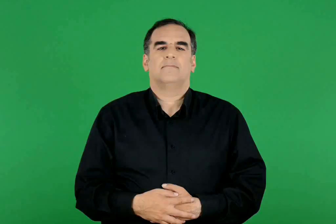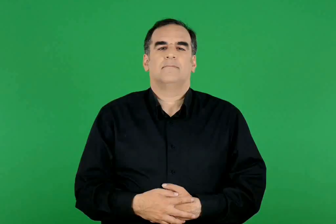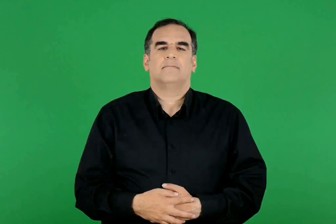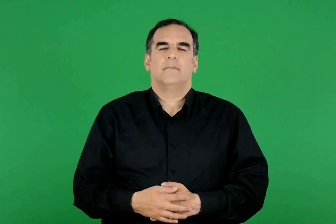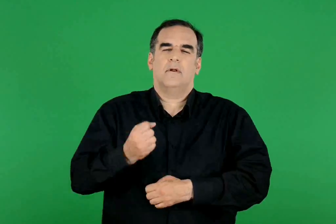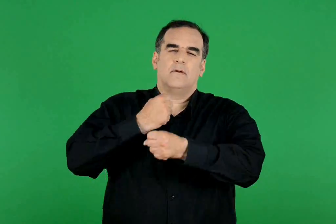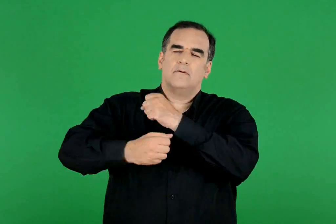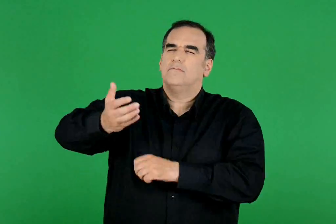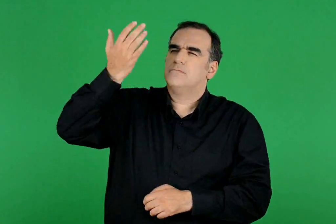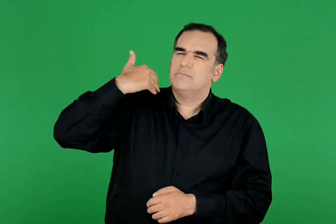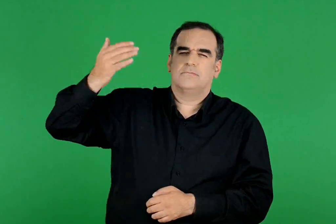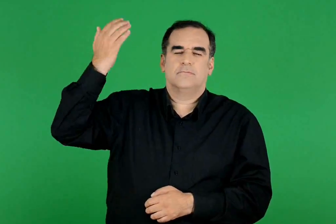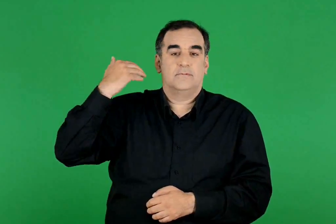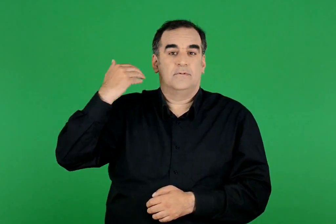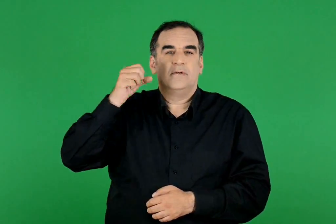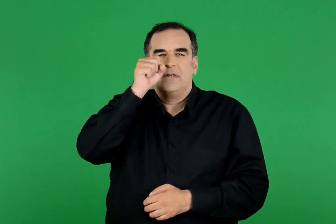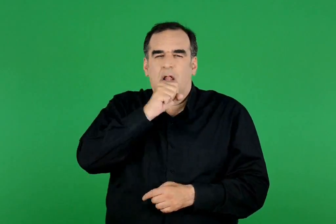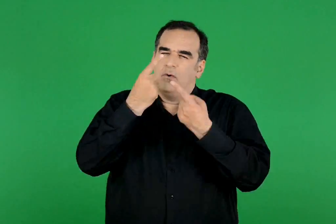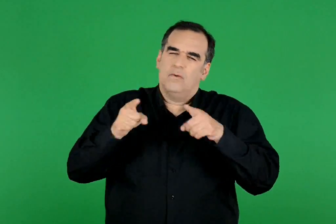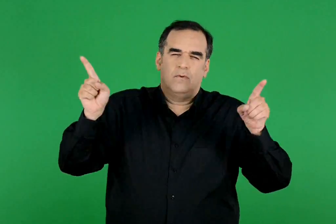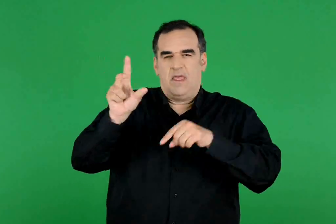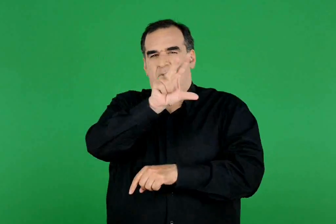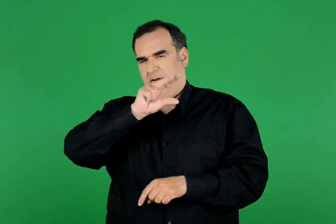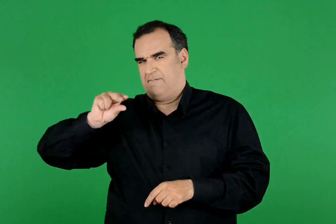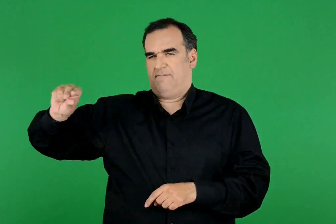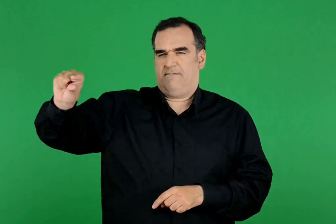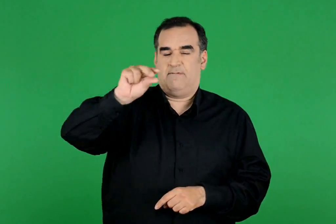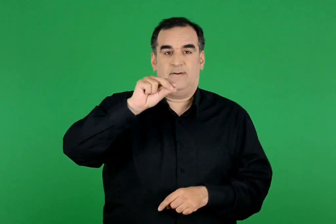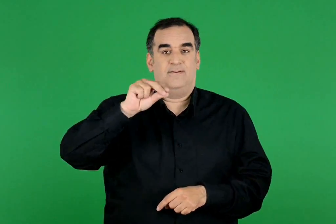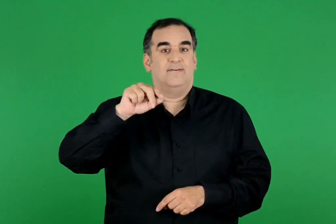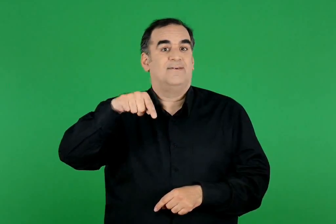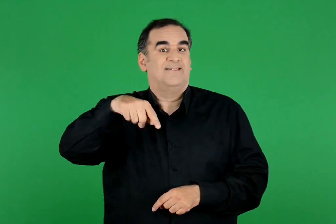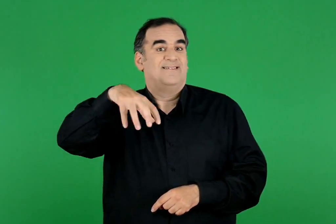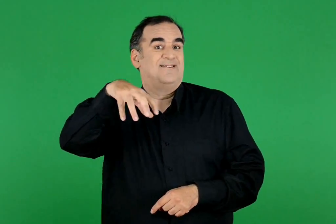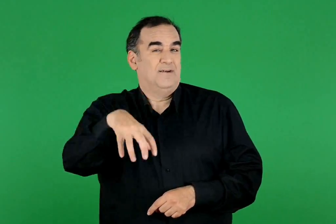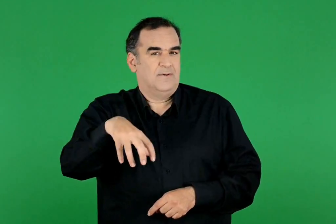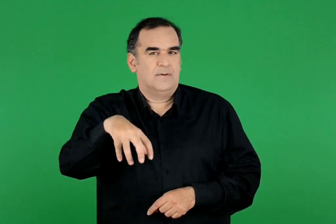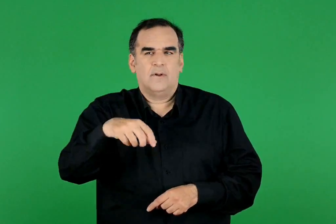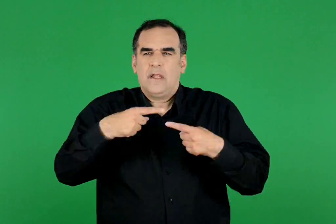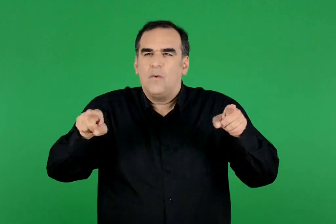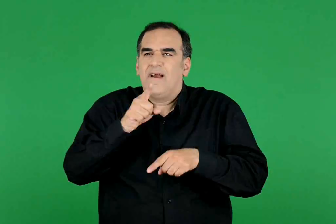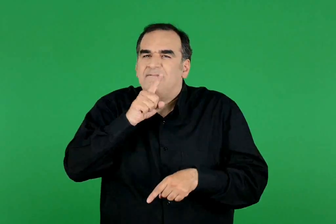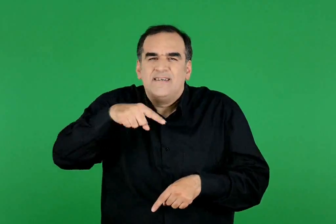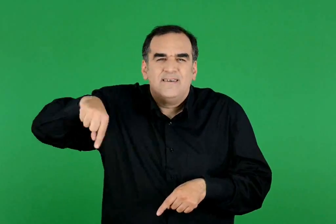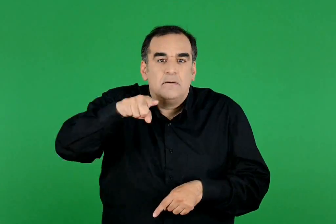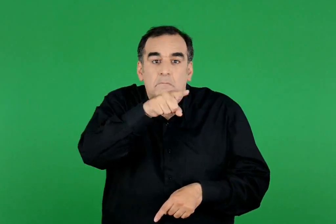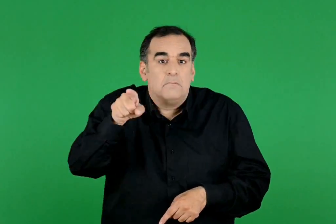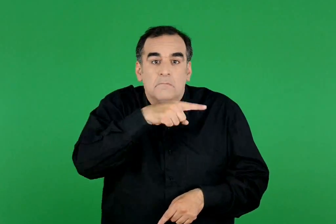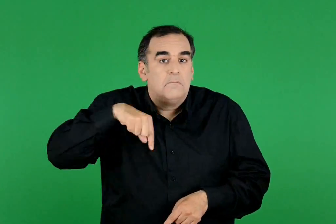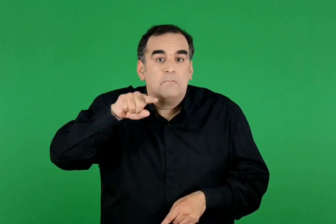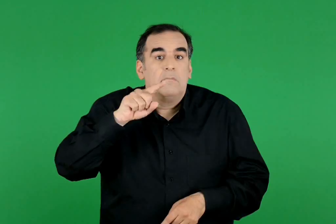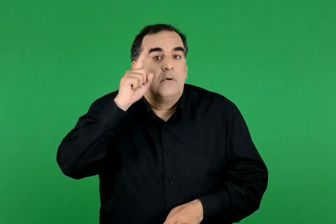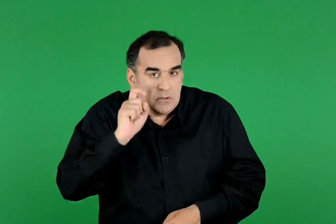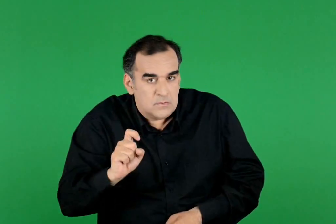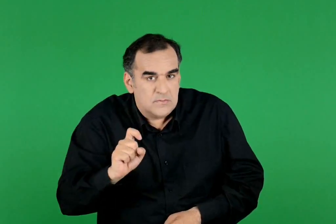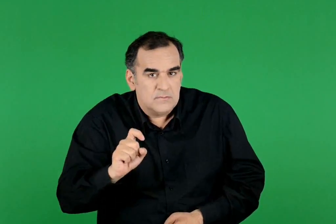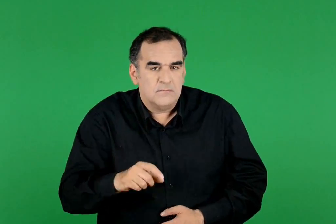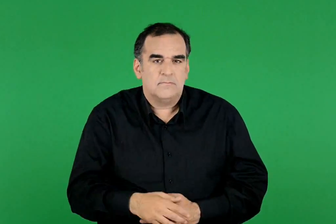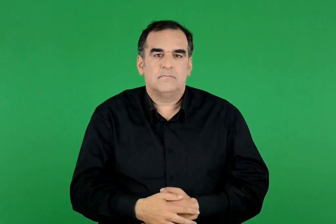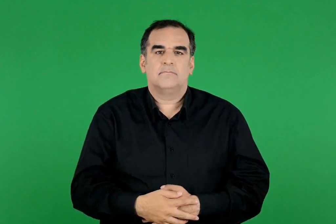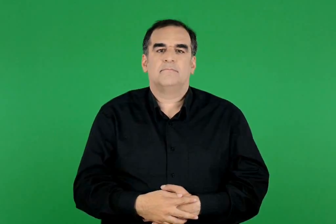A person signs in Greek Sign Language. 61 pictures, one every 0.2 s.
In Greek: τραγουδούσαν τα ίδια τραγούδια για πολλούς αιώνες. γνωρίζουμε κάποια τραγούδια του τόπου μας ;
